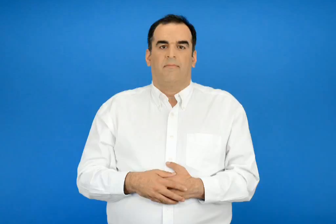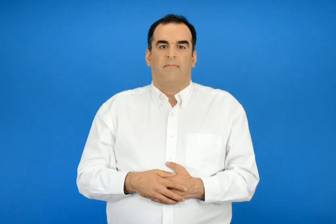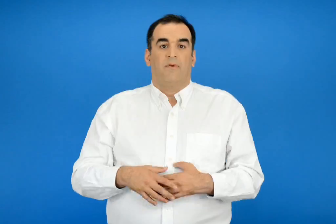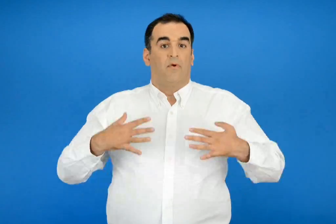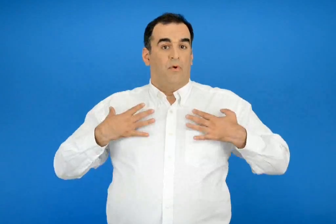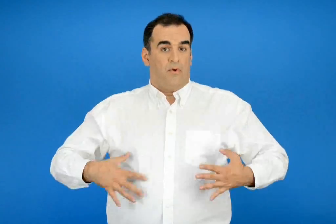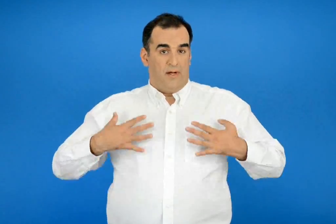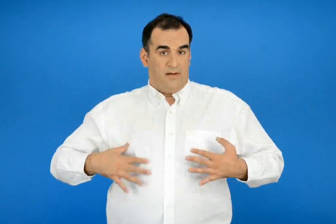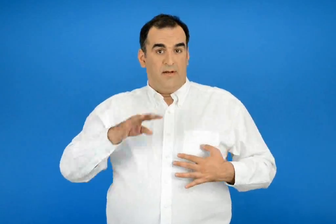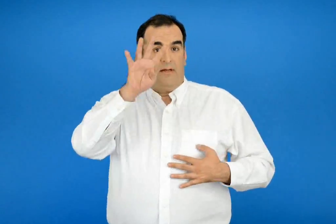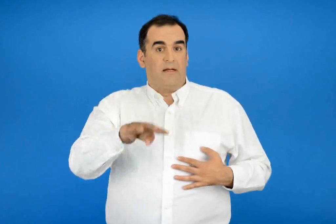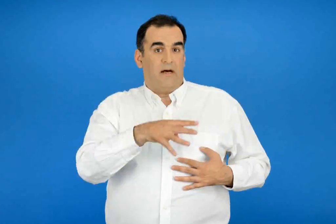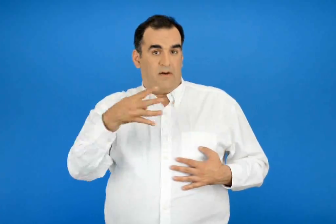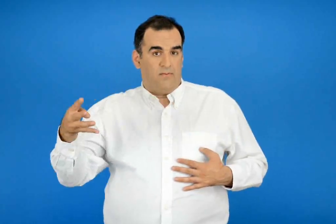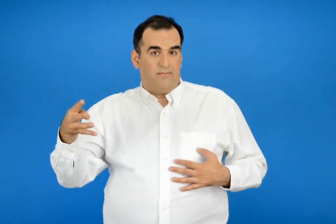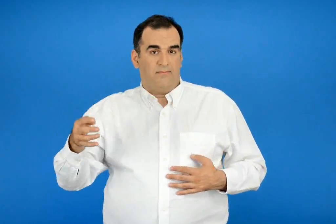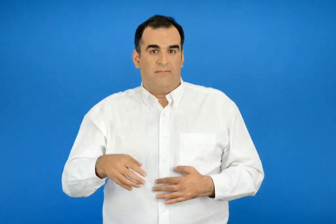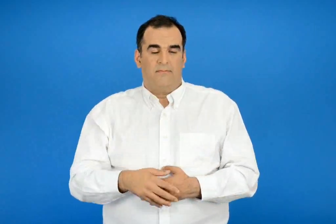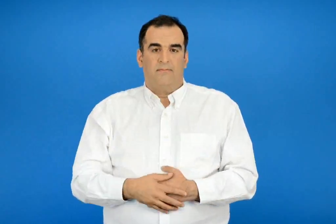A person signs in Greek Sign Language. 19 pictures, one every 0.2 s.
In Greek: τα καρό ρούχα
